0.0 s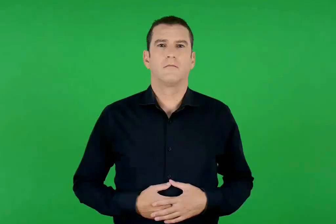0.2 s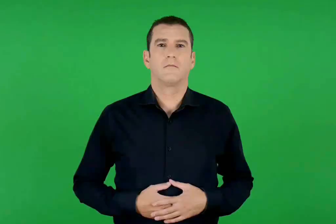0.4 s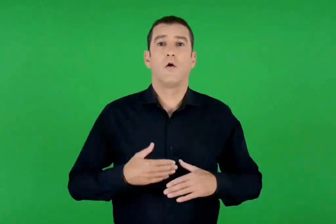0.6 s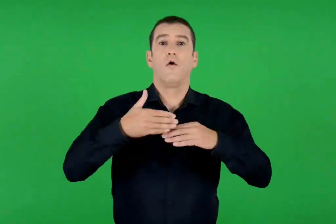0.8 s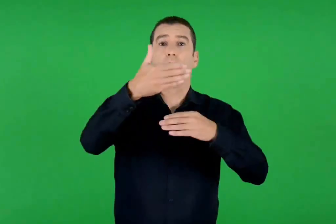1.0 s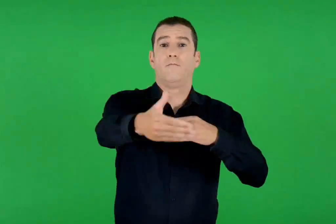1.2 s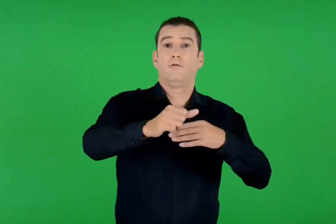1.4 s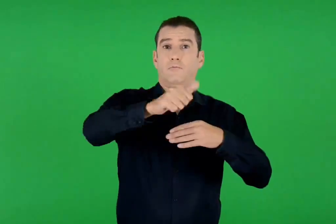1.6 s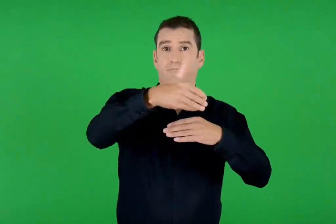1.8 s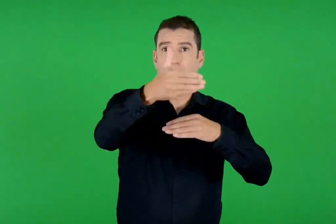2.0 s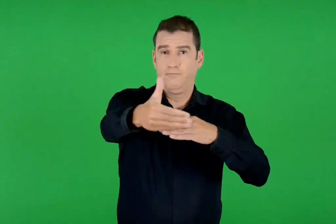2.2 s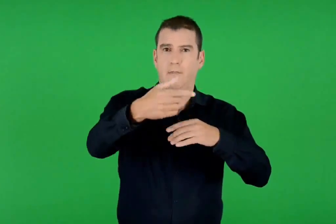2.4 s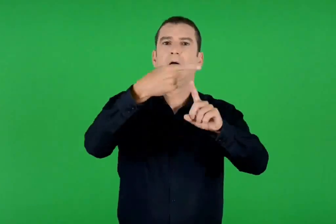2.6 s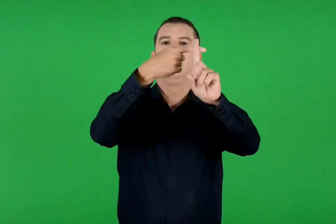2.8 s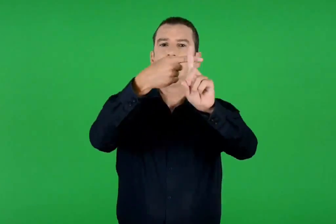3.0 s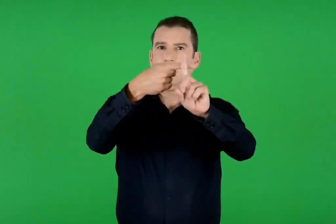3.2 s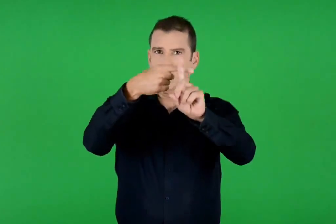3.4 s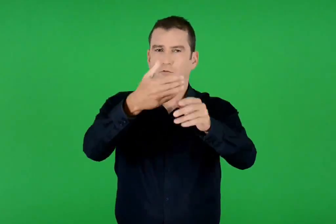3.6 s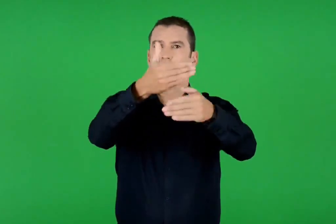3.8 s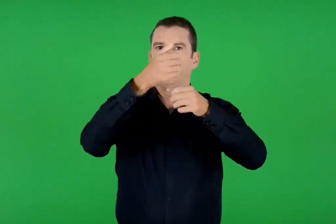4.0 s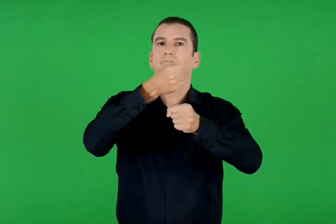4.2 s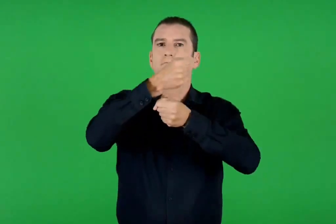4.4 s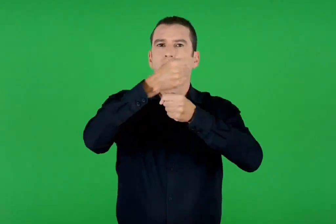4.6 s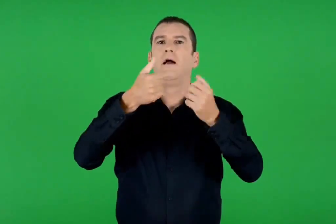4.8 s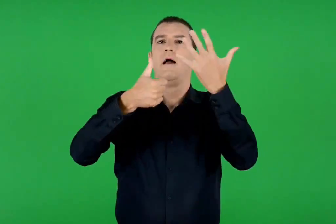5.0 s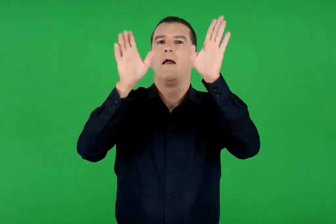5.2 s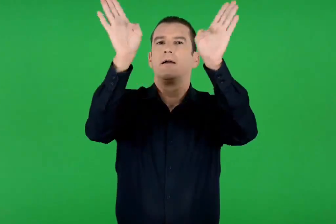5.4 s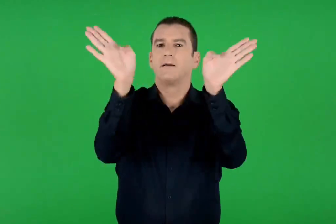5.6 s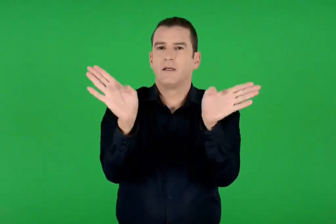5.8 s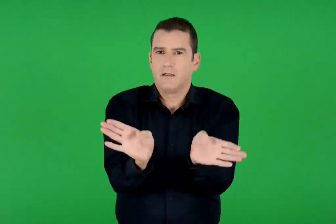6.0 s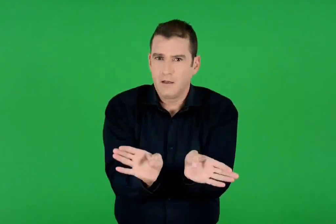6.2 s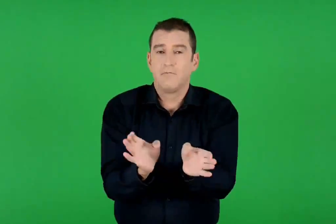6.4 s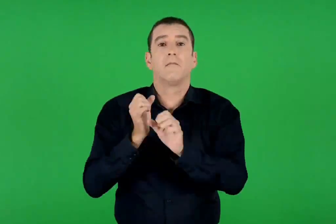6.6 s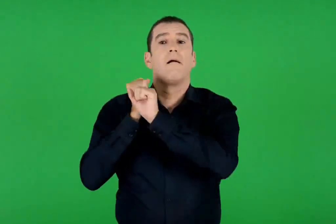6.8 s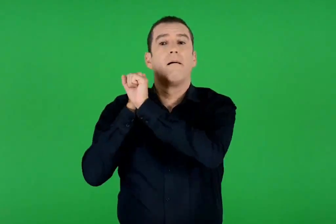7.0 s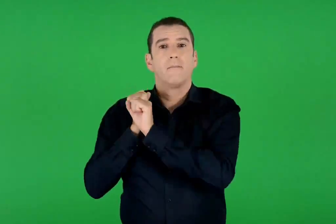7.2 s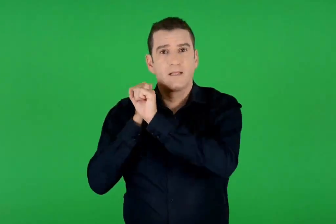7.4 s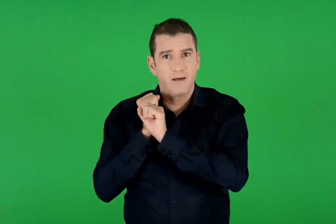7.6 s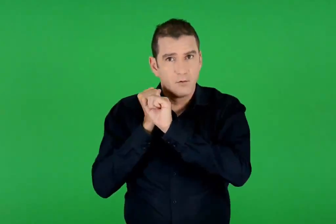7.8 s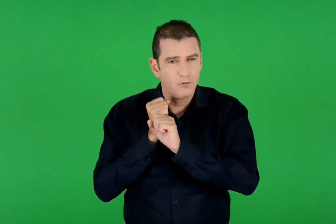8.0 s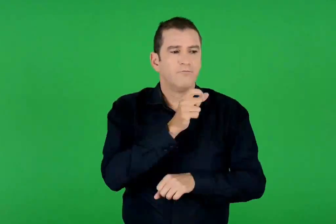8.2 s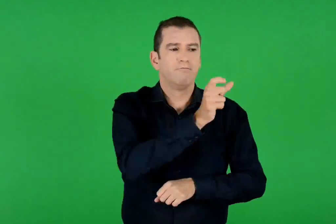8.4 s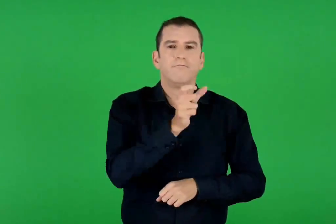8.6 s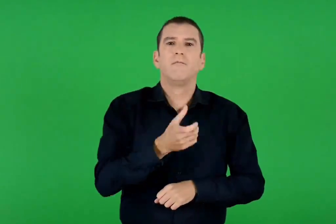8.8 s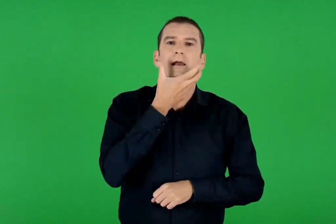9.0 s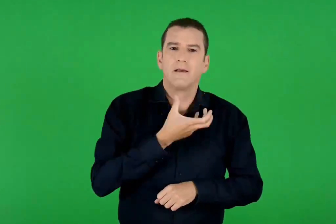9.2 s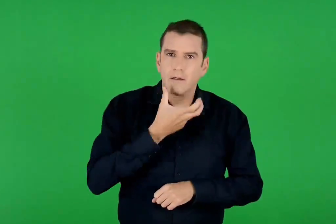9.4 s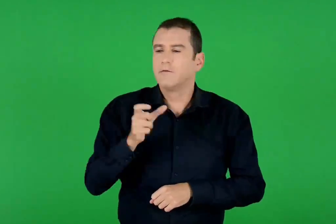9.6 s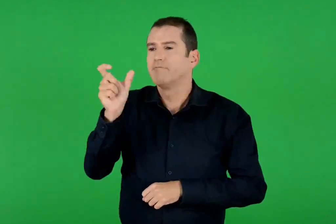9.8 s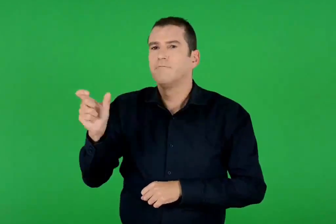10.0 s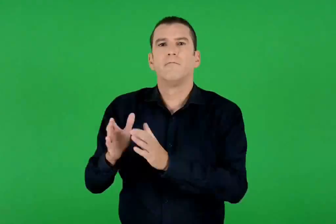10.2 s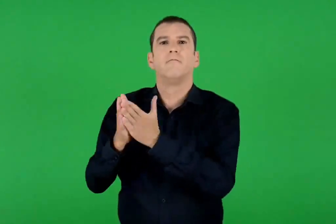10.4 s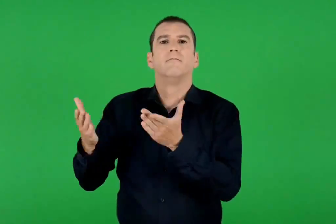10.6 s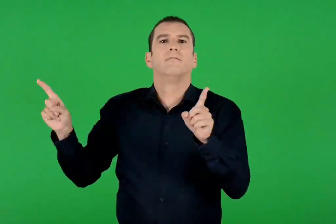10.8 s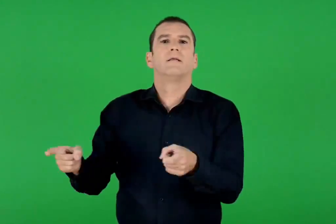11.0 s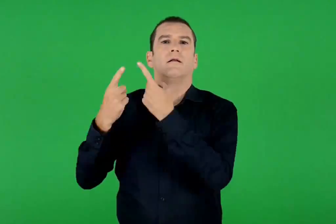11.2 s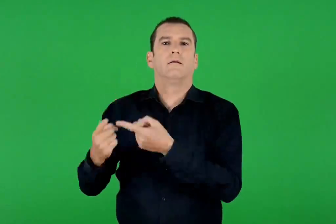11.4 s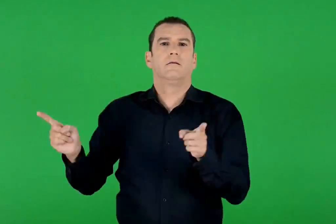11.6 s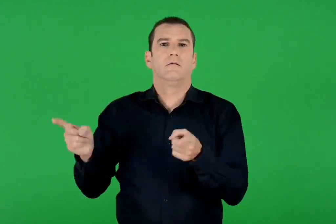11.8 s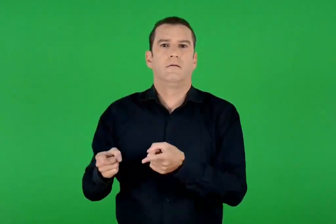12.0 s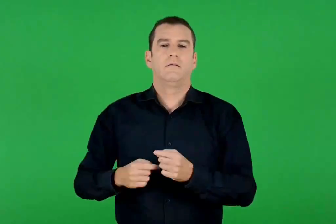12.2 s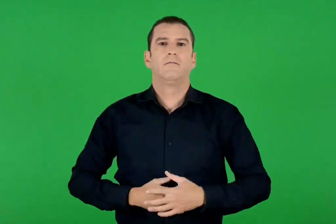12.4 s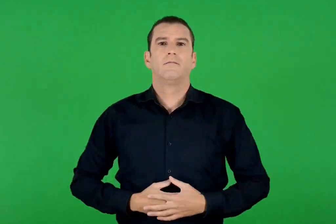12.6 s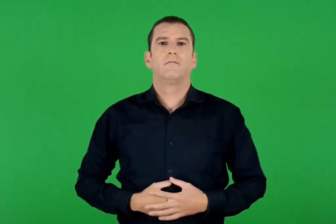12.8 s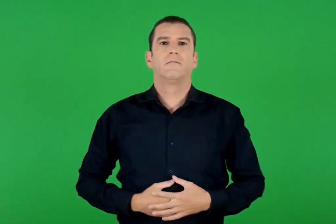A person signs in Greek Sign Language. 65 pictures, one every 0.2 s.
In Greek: μπροστά πηγαίνει ο σταυρός , τα εξαπτέρυγα , ο επιτάφιος και οι ιερείς με τους ψάλτες
